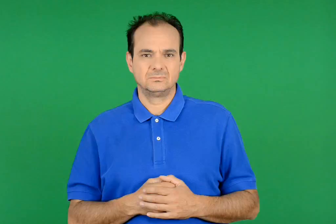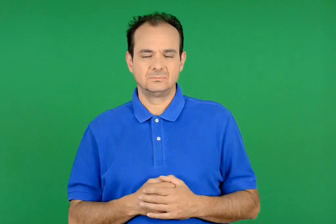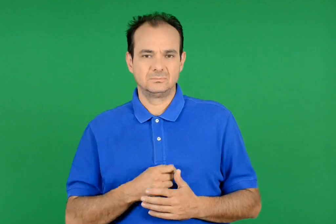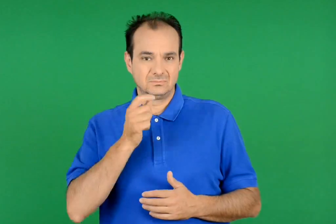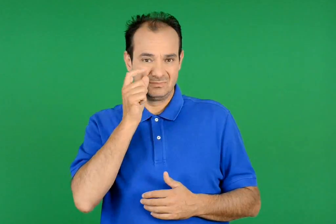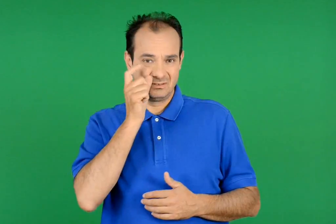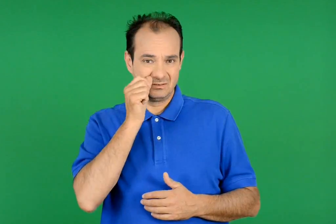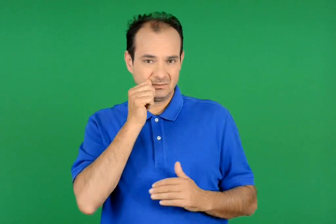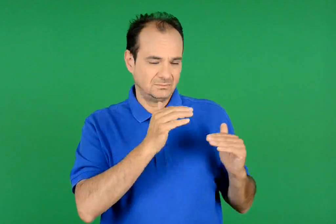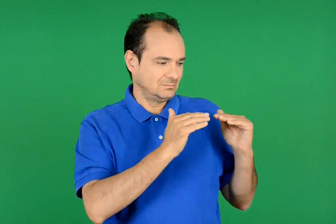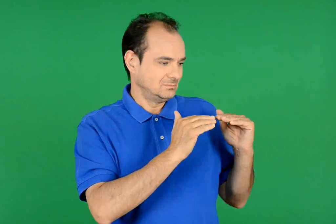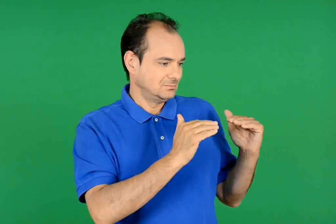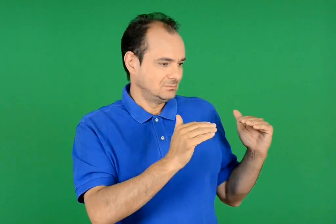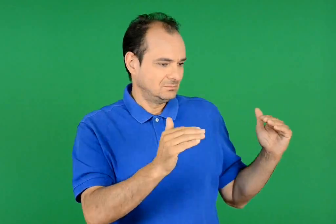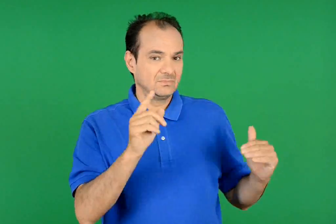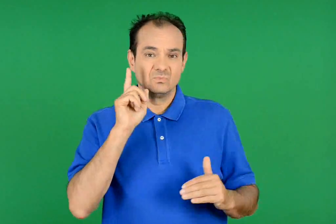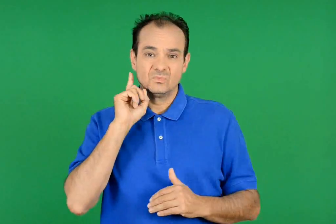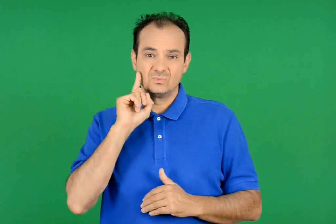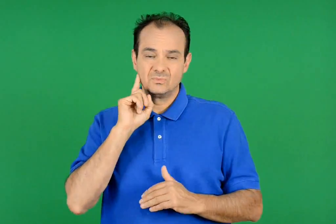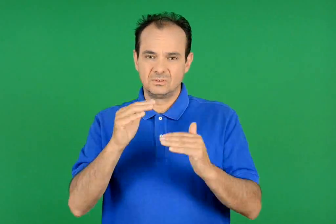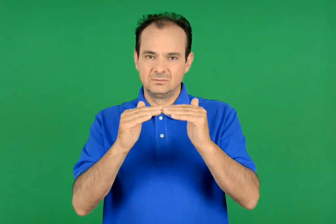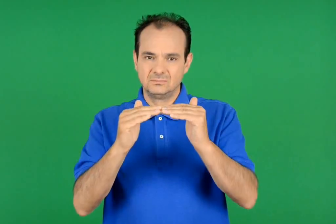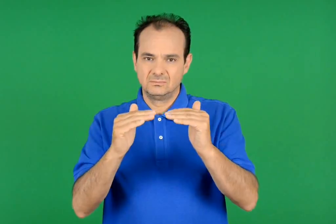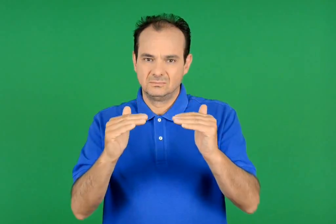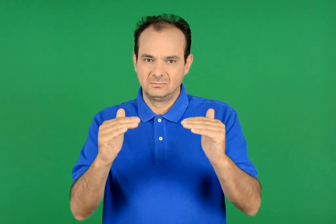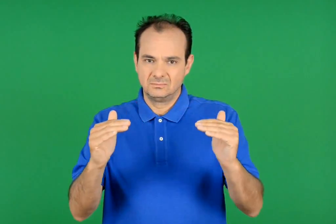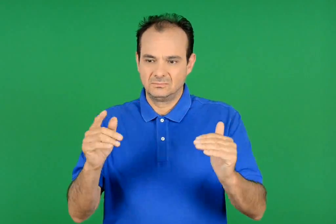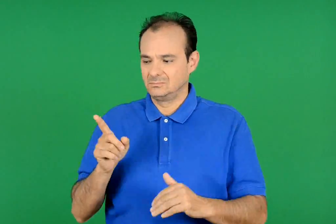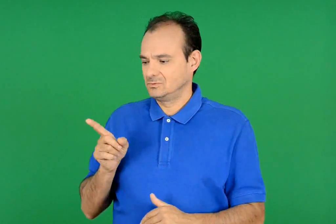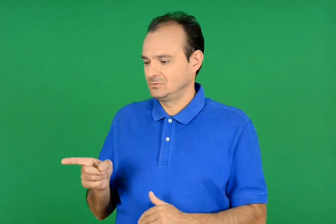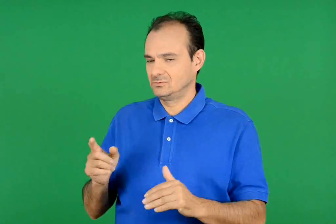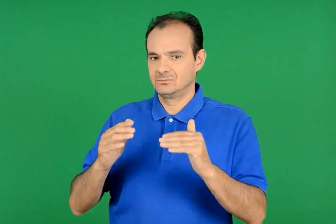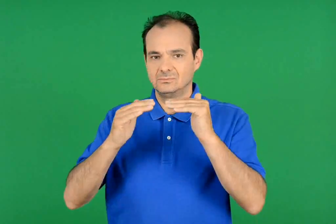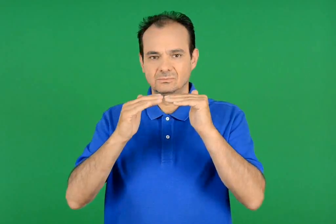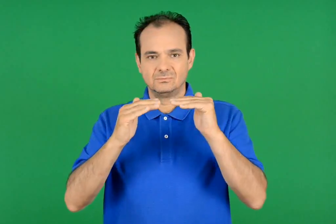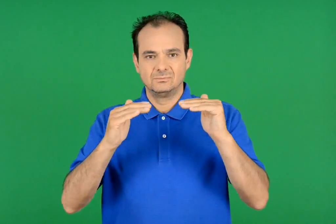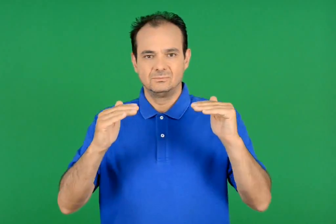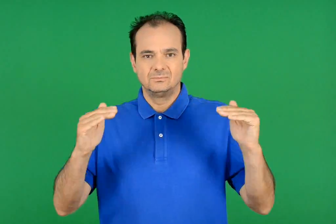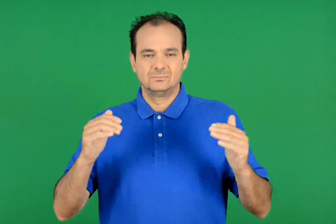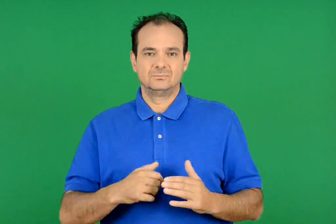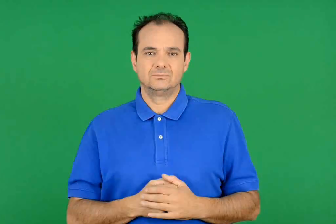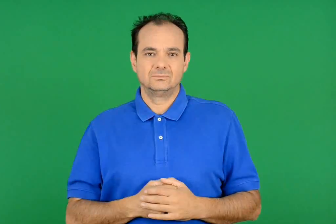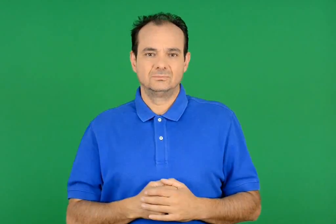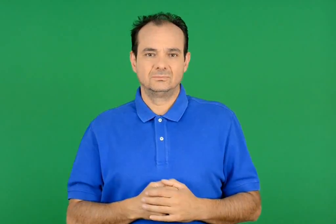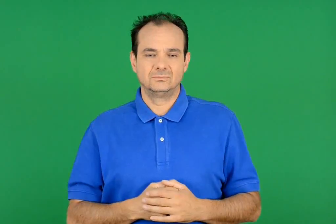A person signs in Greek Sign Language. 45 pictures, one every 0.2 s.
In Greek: ήμερος η ο
